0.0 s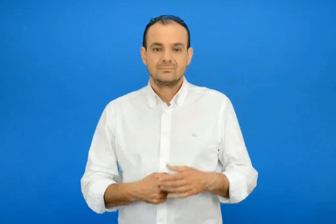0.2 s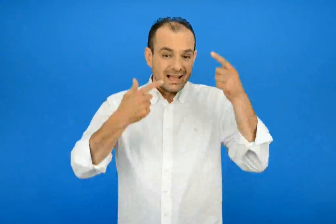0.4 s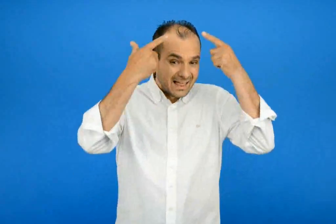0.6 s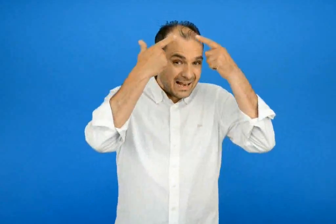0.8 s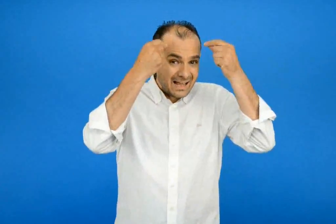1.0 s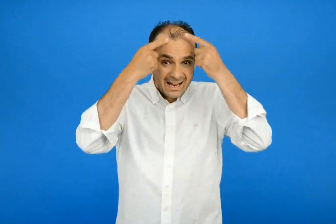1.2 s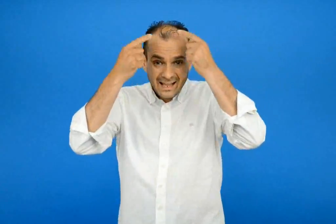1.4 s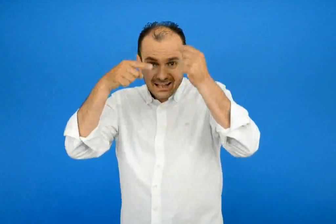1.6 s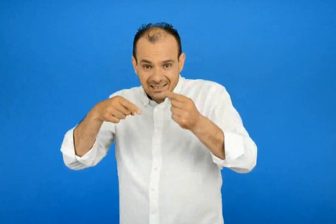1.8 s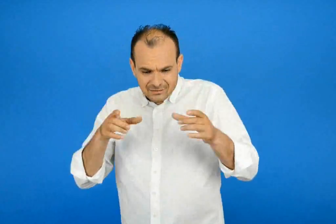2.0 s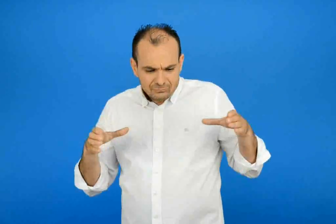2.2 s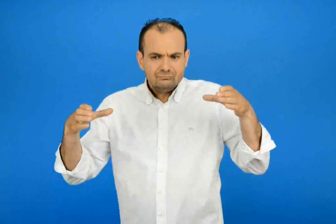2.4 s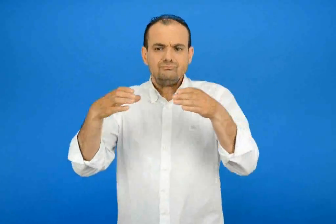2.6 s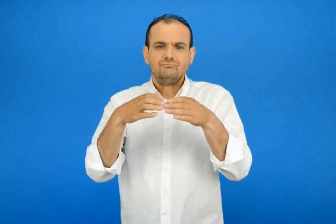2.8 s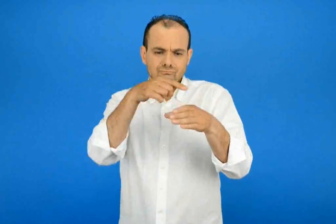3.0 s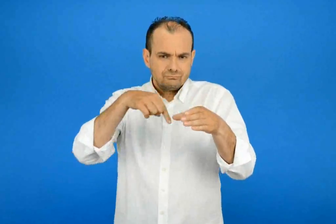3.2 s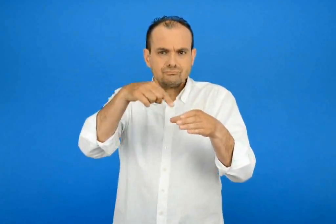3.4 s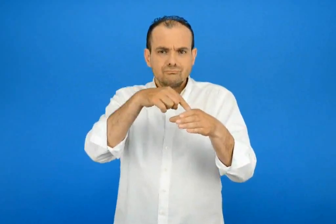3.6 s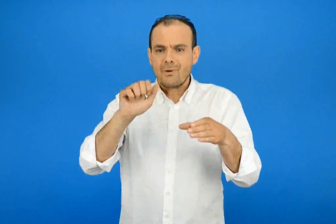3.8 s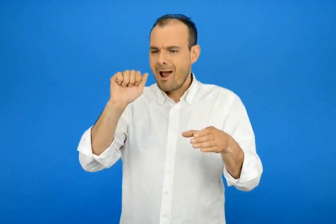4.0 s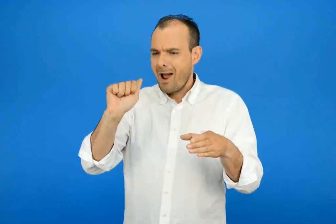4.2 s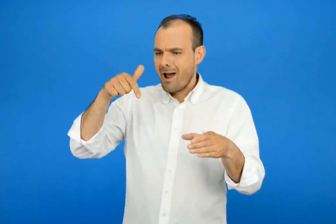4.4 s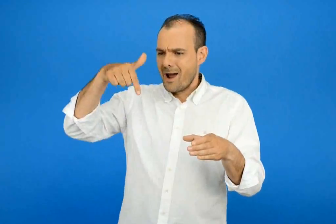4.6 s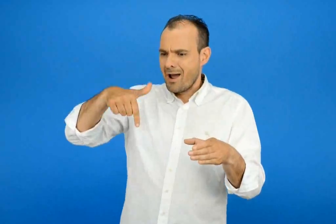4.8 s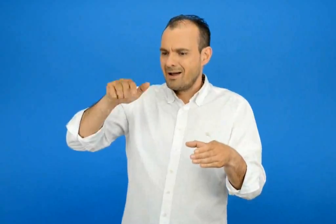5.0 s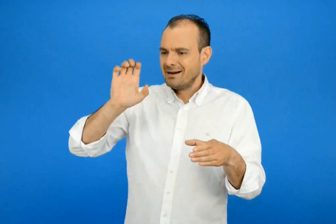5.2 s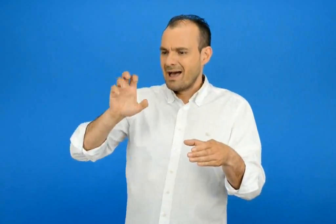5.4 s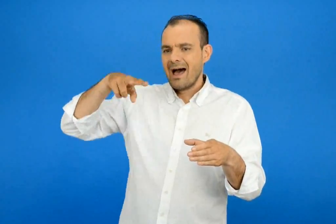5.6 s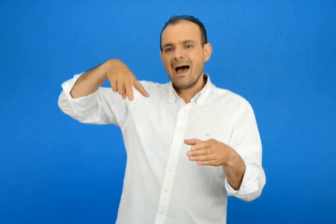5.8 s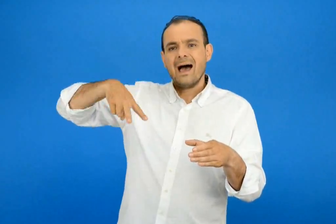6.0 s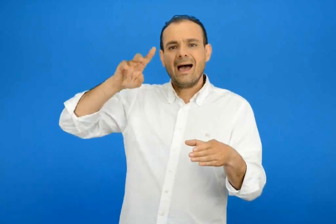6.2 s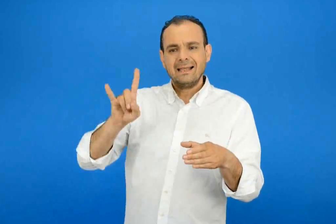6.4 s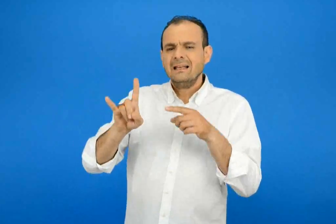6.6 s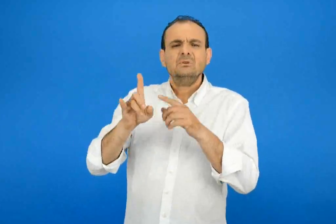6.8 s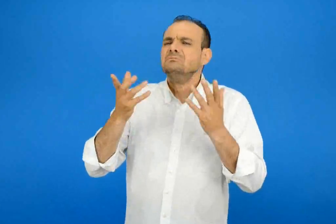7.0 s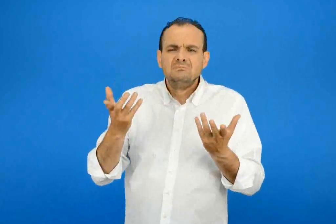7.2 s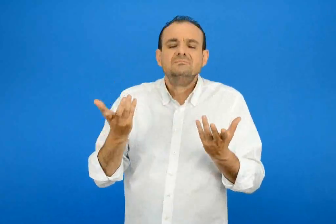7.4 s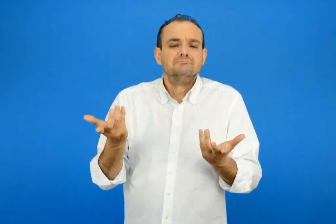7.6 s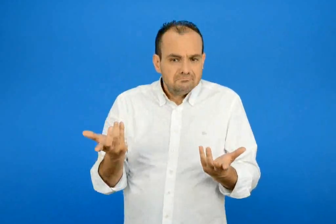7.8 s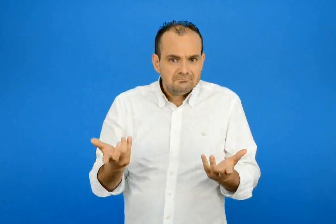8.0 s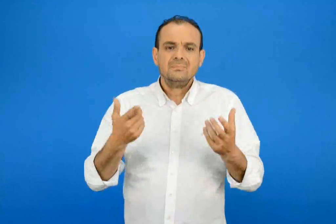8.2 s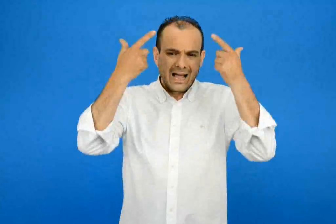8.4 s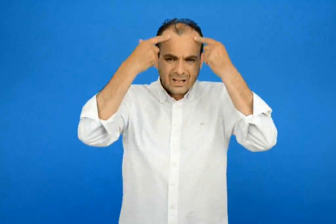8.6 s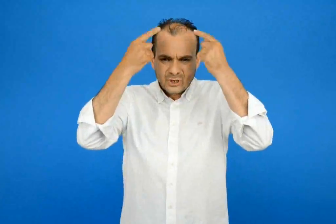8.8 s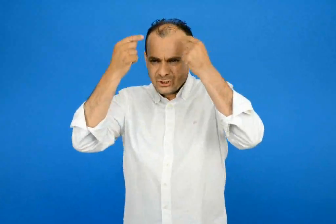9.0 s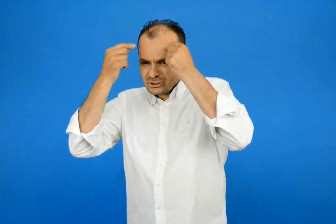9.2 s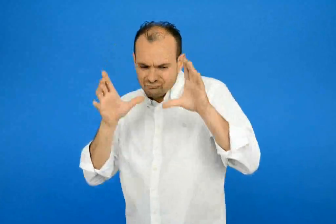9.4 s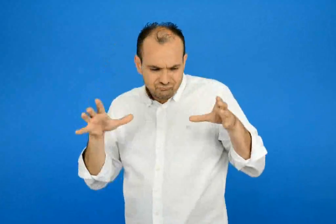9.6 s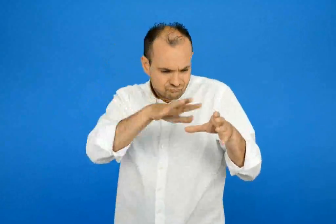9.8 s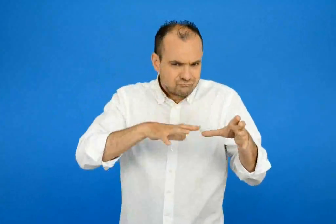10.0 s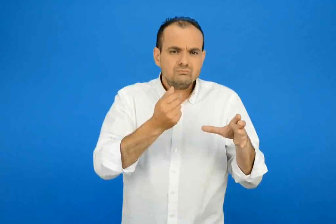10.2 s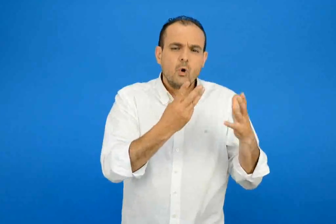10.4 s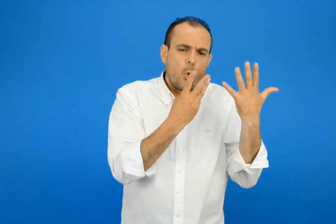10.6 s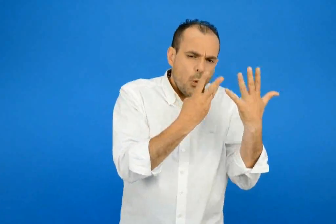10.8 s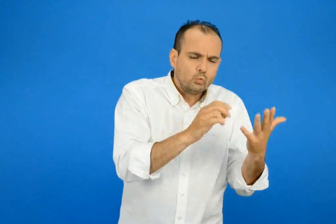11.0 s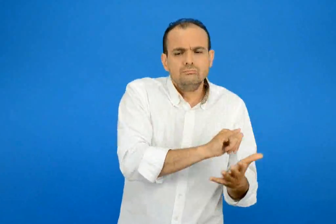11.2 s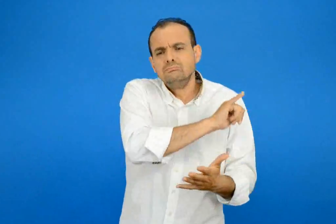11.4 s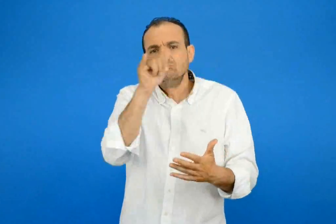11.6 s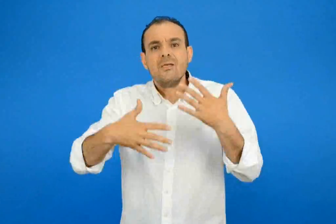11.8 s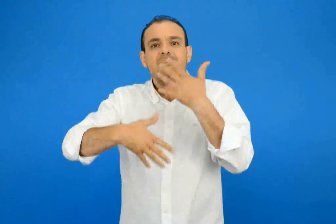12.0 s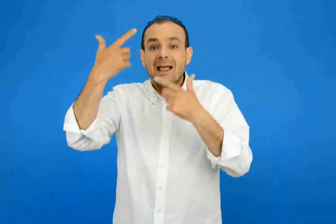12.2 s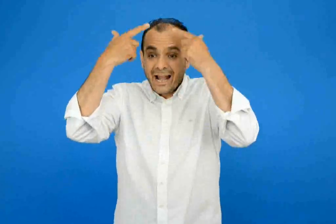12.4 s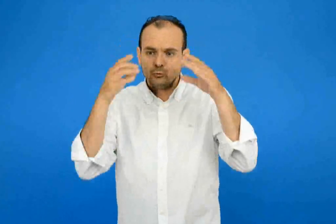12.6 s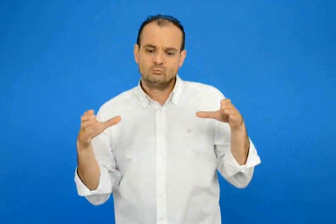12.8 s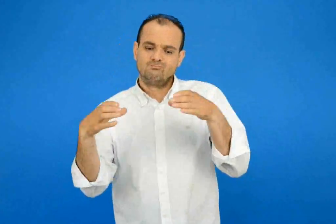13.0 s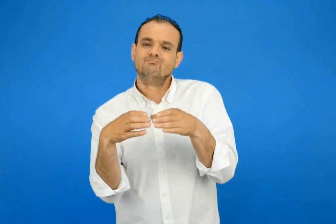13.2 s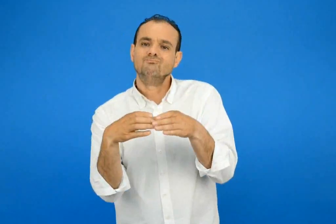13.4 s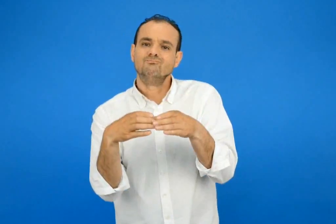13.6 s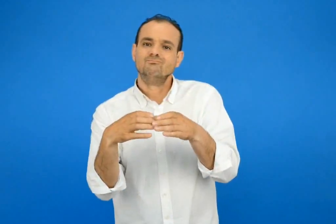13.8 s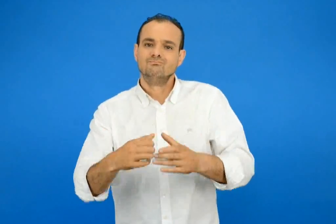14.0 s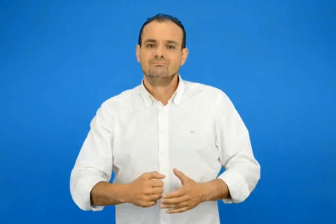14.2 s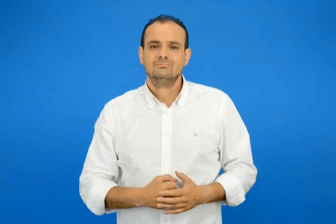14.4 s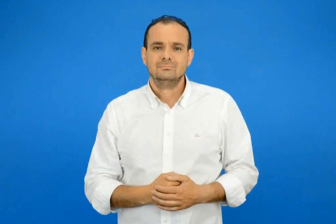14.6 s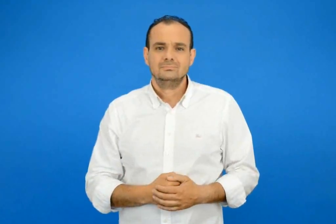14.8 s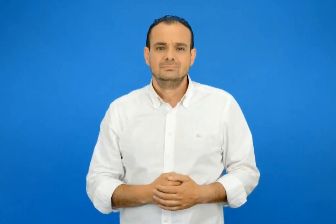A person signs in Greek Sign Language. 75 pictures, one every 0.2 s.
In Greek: οι λύκοι ζουν σε αγέλη δηλαδή σε ομάδα με 8 έως 15 λύκους
